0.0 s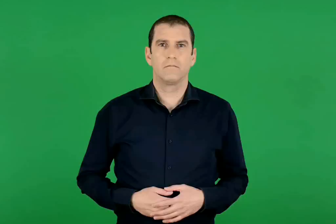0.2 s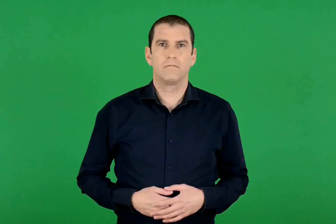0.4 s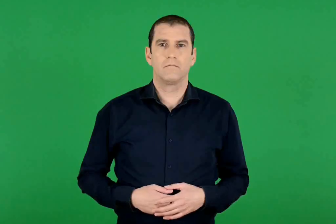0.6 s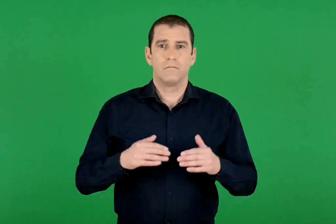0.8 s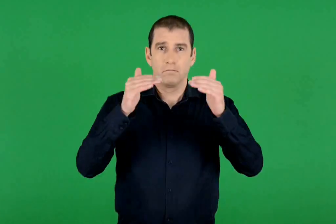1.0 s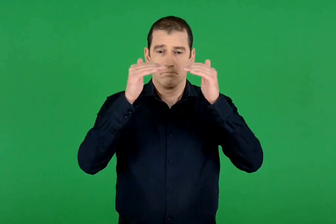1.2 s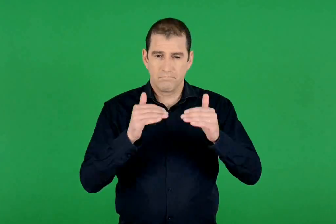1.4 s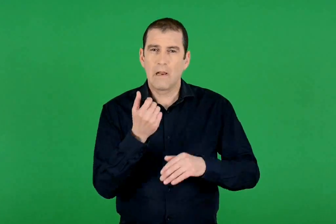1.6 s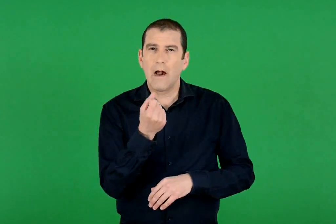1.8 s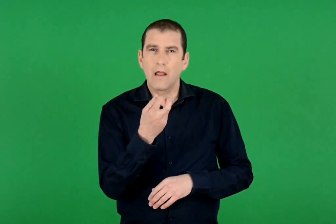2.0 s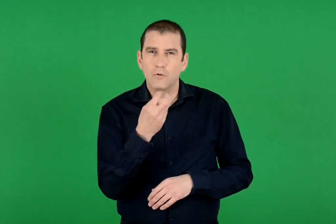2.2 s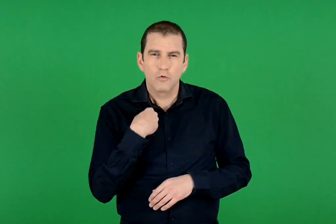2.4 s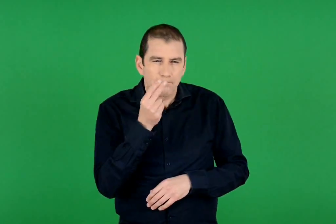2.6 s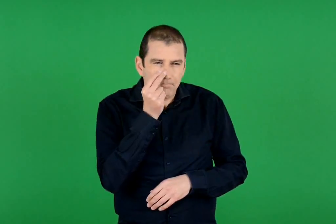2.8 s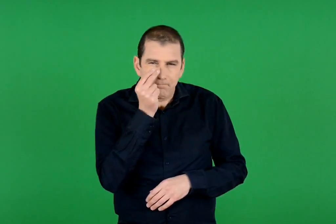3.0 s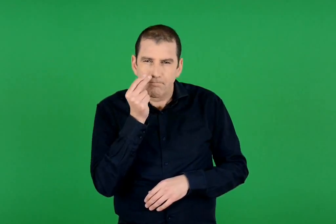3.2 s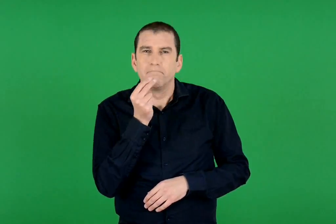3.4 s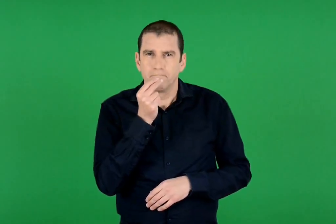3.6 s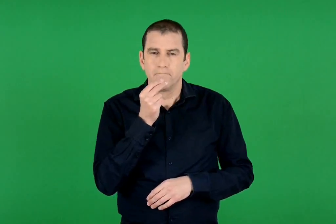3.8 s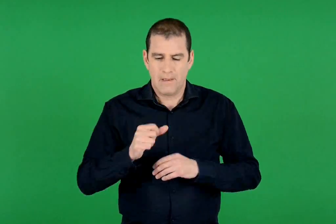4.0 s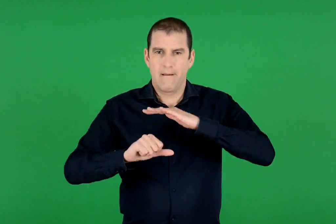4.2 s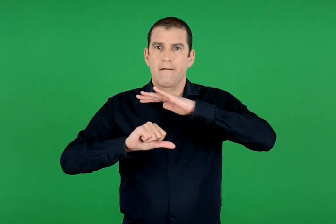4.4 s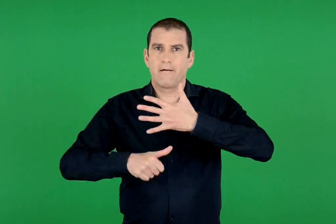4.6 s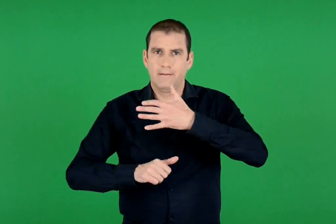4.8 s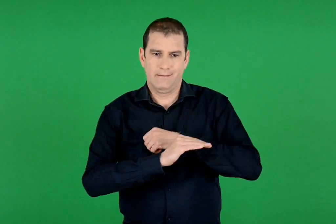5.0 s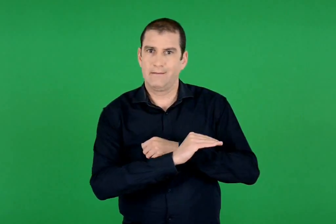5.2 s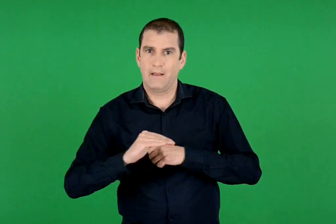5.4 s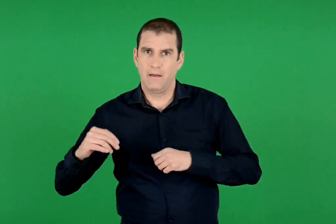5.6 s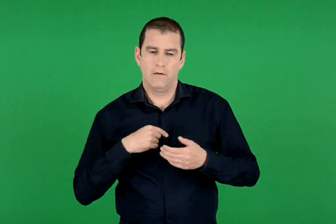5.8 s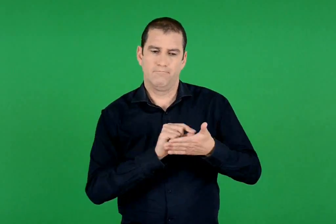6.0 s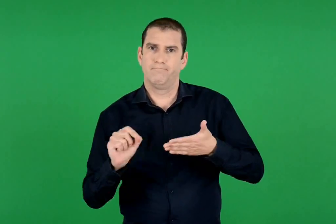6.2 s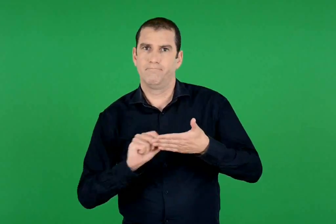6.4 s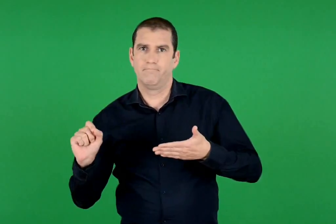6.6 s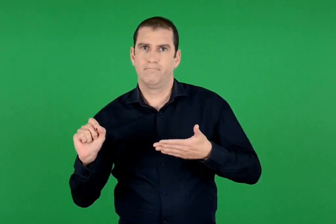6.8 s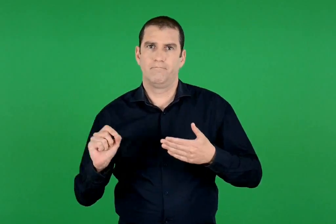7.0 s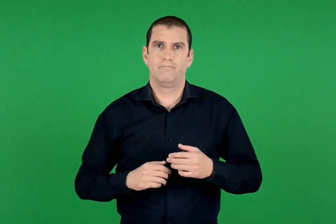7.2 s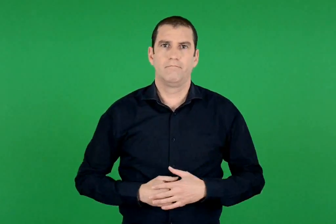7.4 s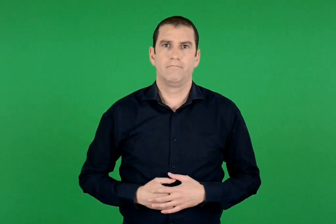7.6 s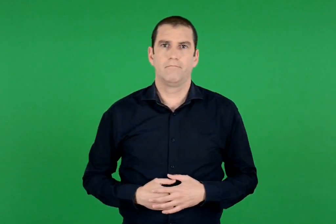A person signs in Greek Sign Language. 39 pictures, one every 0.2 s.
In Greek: παρατηρώ τους αριθμούς και συμπληρώνω την έκτη σειρά
